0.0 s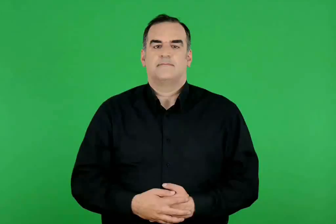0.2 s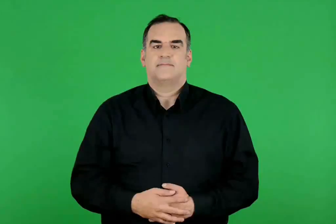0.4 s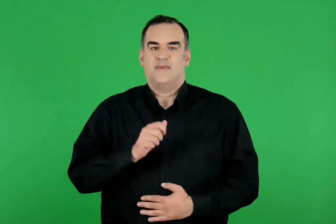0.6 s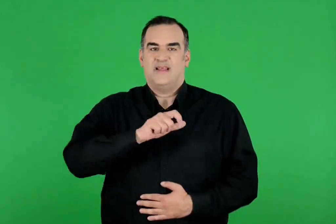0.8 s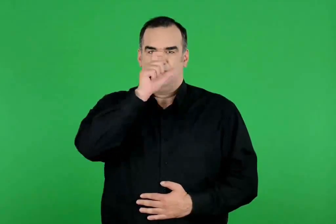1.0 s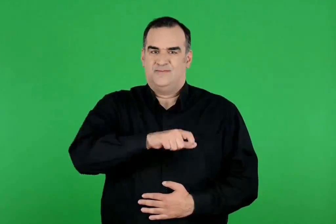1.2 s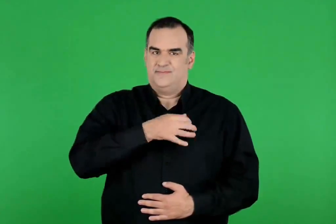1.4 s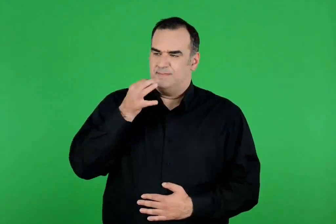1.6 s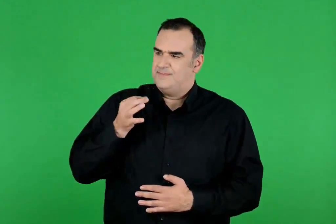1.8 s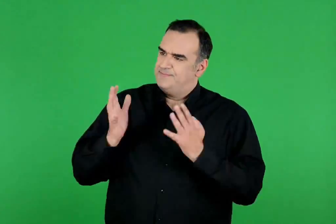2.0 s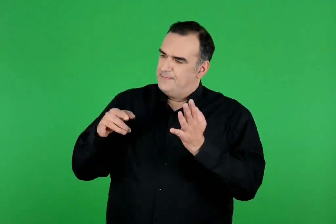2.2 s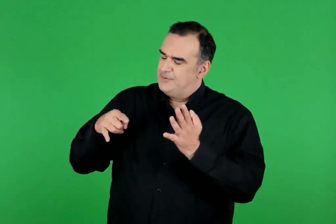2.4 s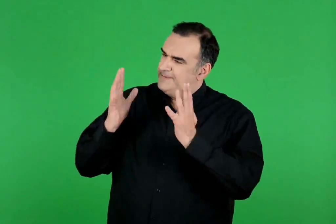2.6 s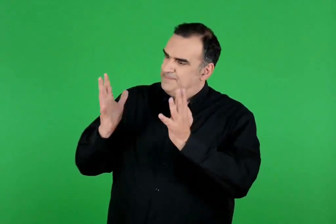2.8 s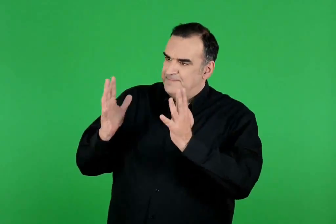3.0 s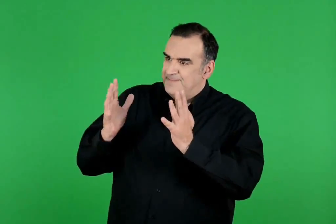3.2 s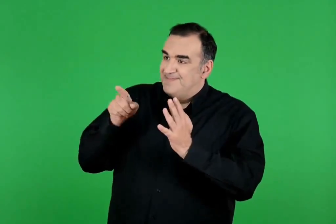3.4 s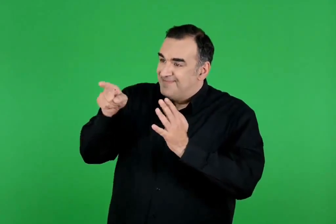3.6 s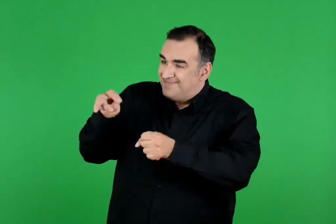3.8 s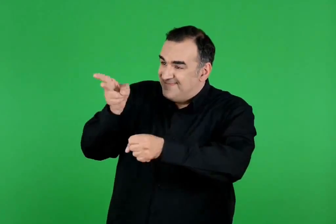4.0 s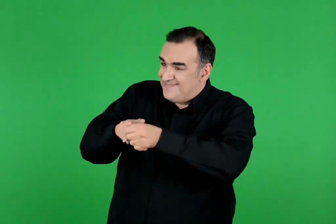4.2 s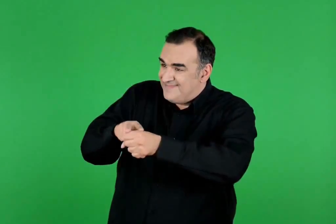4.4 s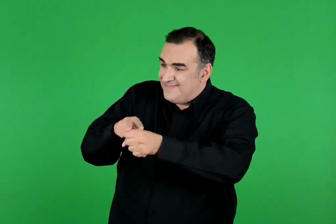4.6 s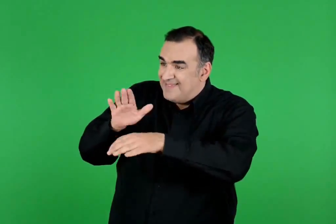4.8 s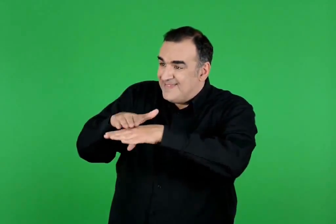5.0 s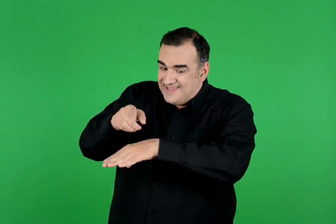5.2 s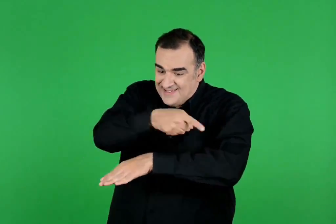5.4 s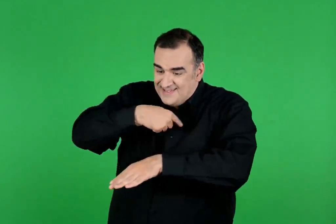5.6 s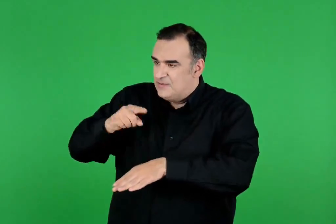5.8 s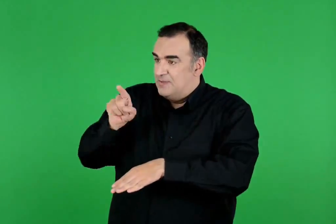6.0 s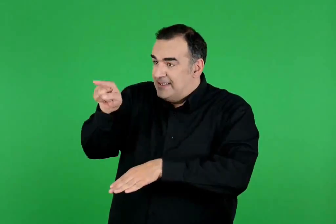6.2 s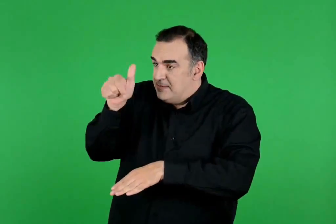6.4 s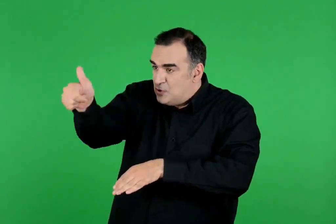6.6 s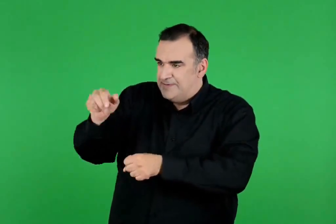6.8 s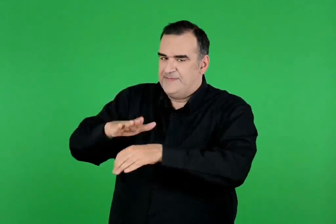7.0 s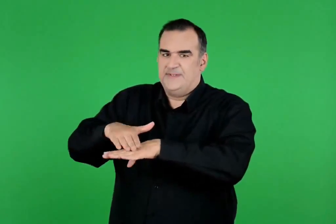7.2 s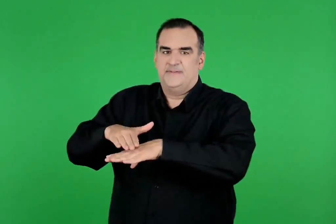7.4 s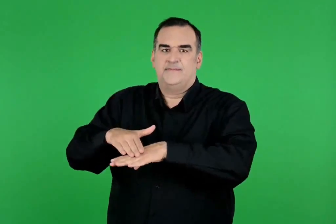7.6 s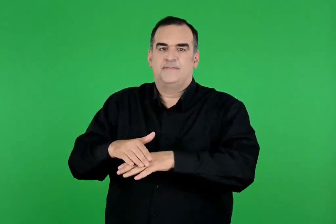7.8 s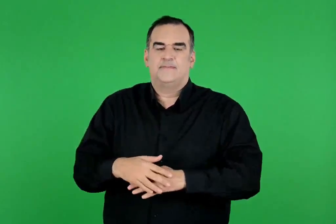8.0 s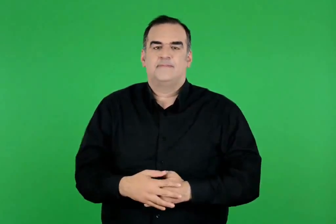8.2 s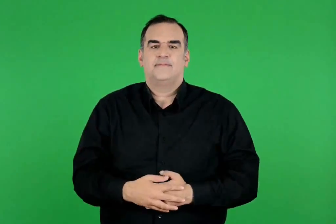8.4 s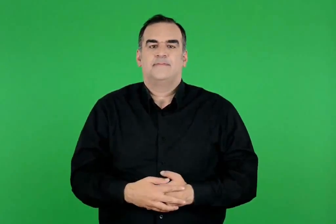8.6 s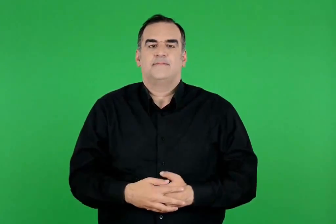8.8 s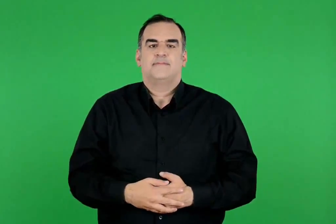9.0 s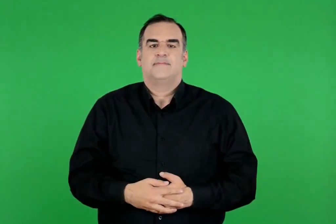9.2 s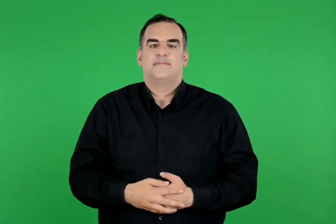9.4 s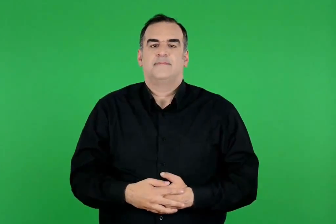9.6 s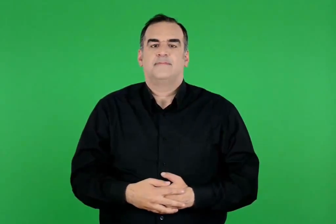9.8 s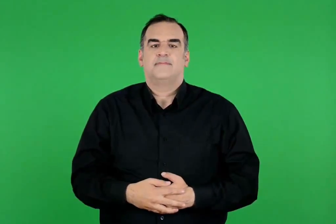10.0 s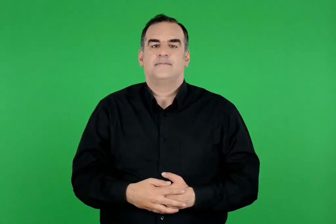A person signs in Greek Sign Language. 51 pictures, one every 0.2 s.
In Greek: αιακος για τον θάνατό σου , πρωτεσίλαε , δε φταίει κανείς άλλος παρά μονάχα εσύ ,
